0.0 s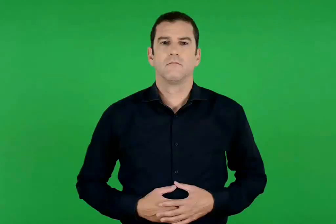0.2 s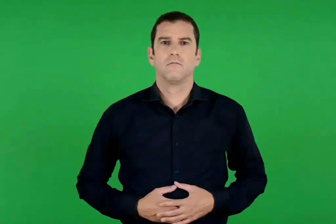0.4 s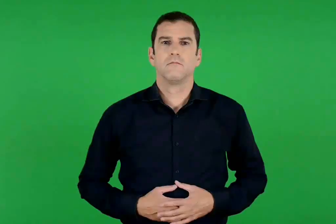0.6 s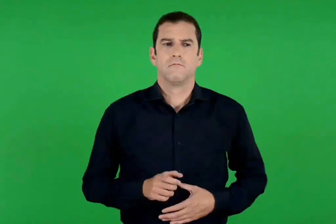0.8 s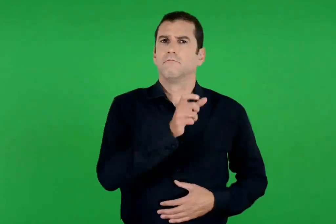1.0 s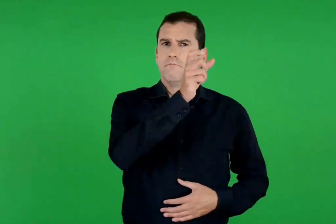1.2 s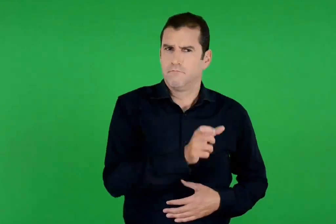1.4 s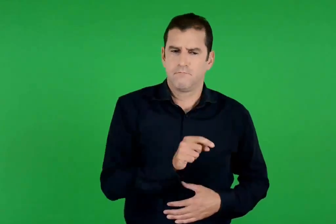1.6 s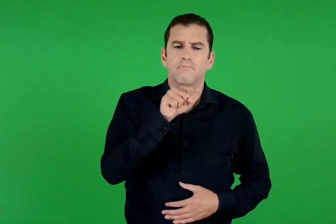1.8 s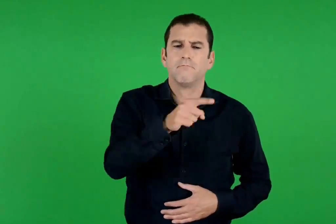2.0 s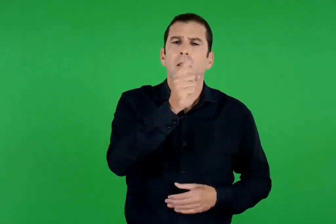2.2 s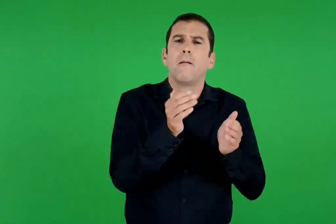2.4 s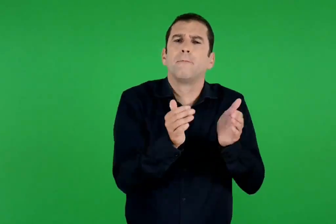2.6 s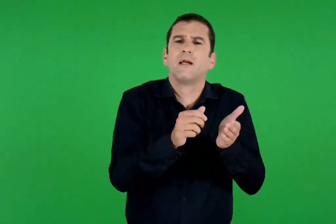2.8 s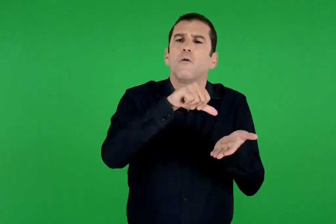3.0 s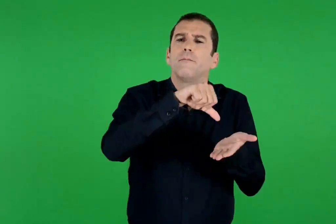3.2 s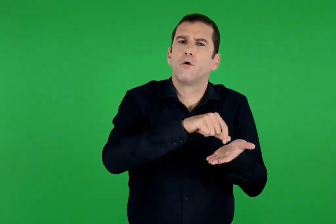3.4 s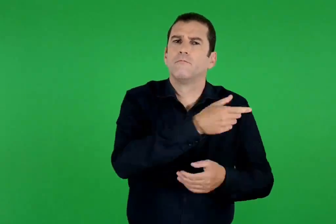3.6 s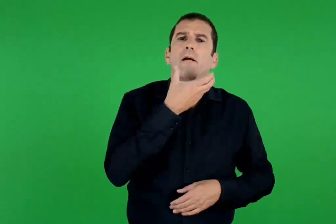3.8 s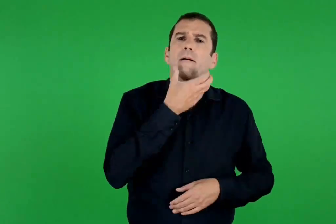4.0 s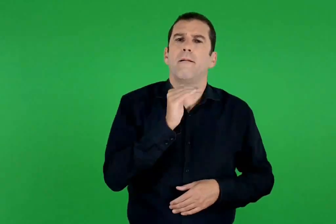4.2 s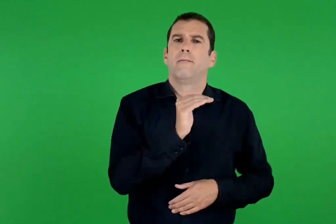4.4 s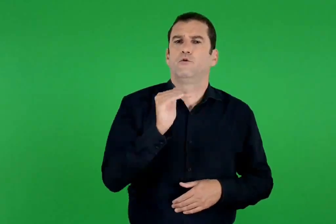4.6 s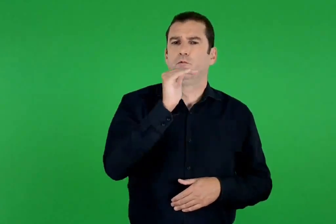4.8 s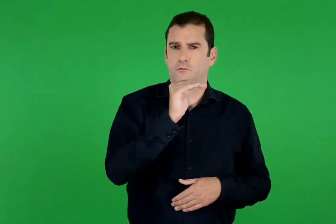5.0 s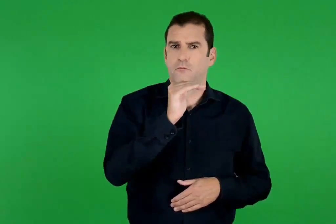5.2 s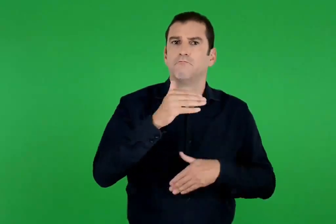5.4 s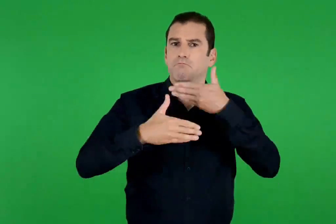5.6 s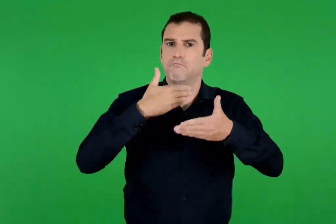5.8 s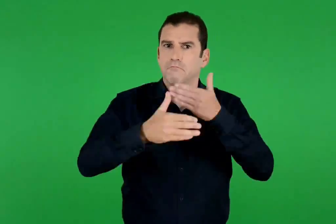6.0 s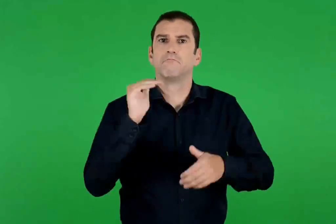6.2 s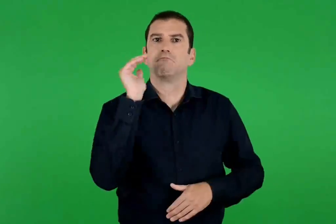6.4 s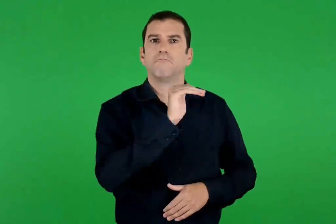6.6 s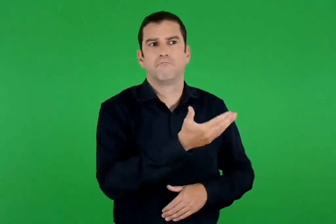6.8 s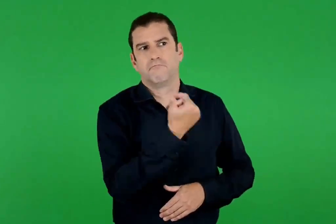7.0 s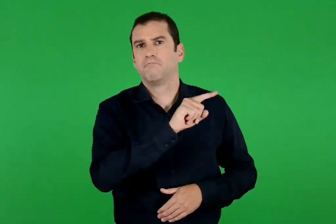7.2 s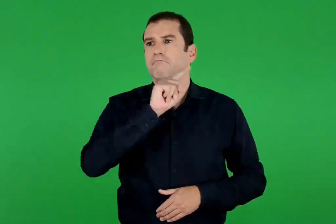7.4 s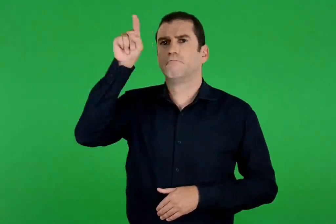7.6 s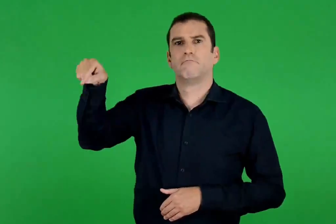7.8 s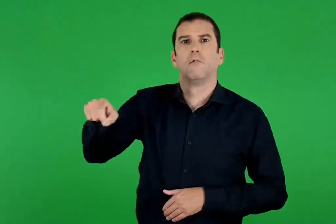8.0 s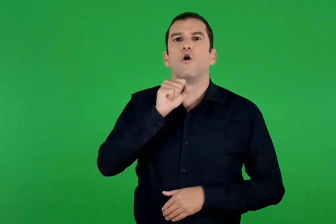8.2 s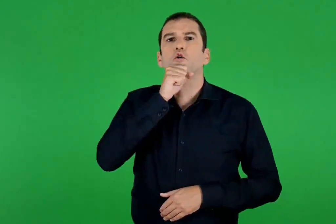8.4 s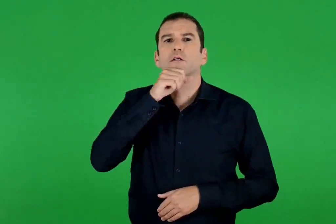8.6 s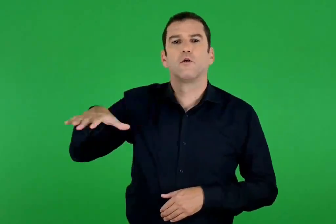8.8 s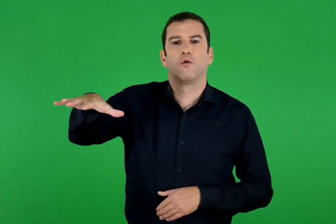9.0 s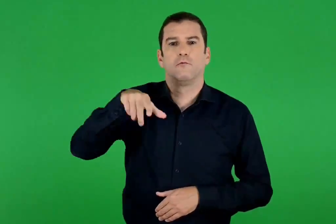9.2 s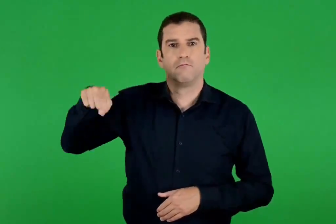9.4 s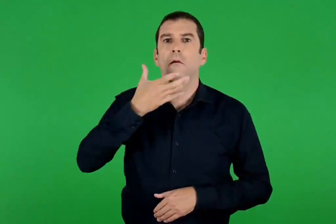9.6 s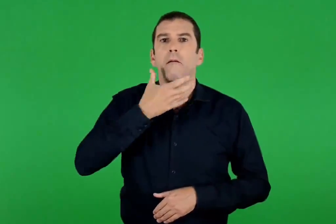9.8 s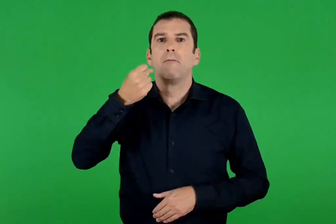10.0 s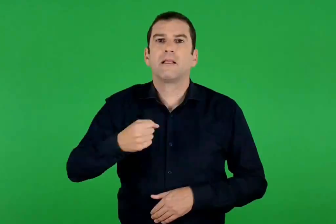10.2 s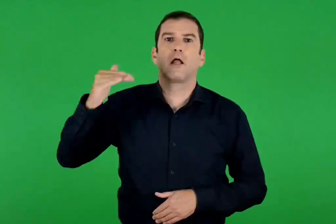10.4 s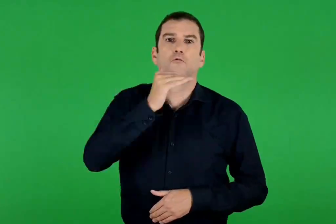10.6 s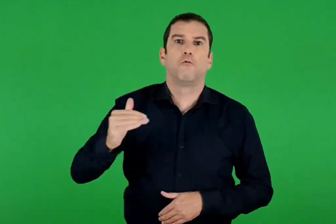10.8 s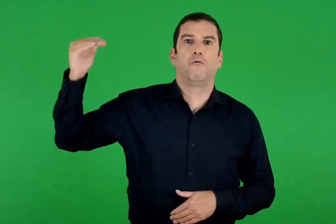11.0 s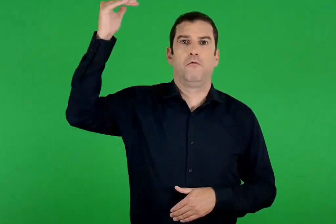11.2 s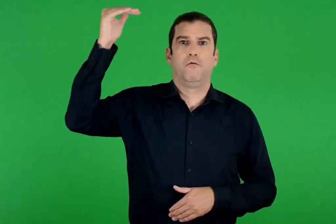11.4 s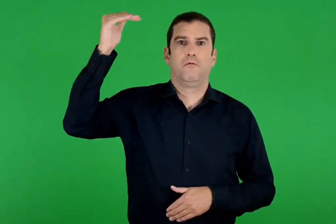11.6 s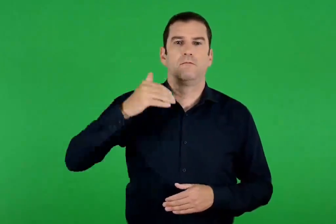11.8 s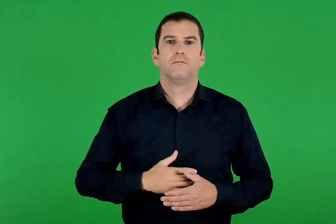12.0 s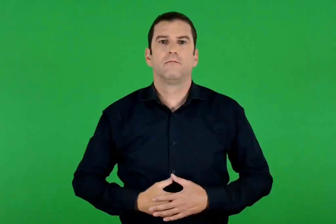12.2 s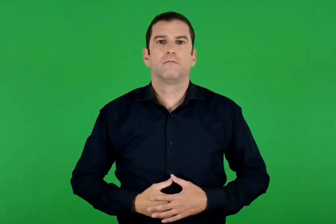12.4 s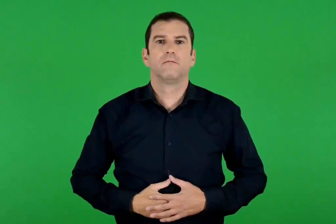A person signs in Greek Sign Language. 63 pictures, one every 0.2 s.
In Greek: αργότερα , ενώ είχε γίνει επίσκοπος σε μια μικρή πόλη , τον κάλεσαν να γίνει πατριάρχης στην κωνσταντινούπολη
